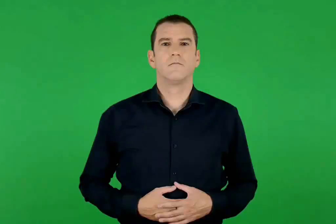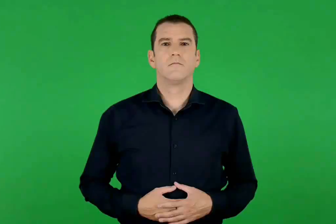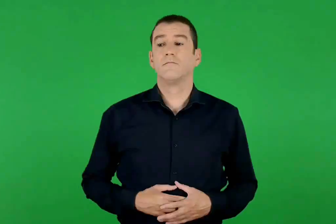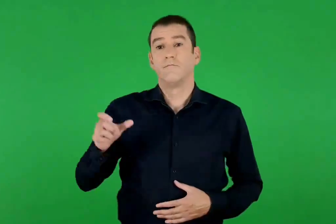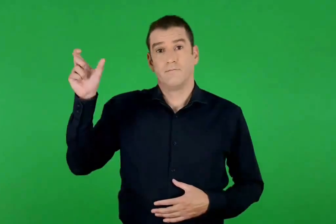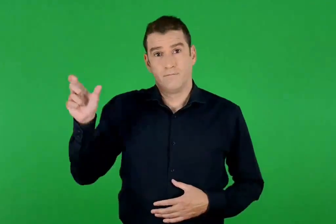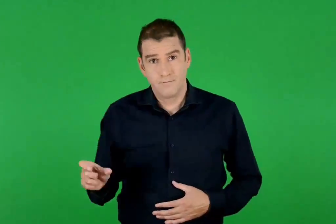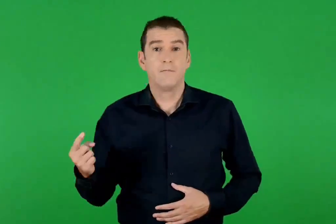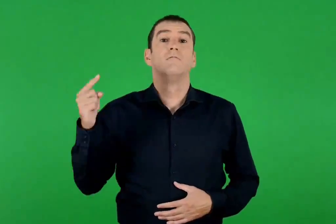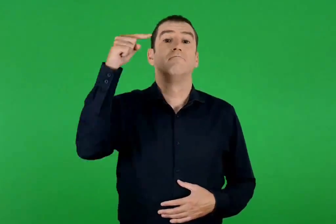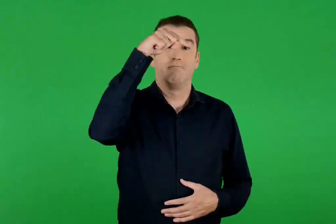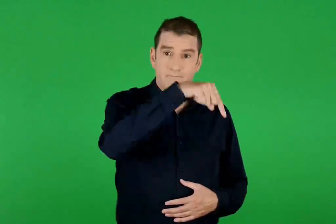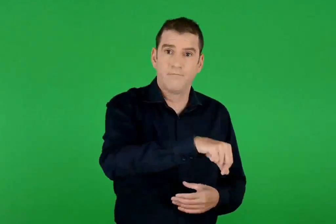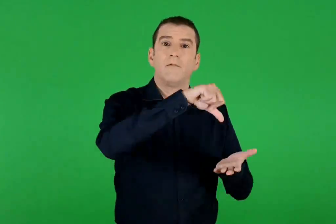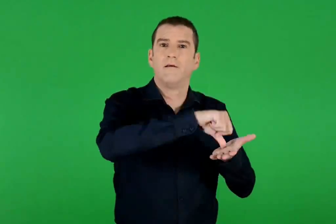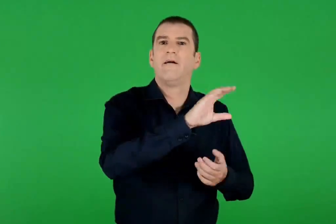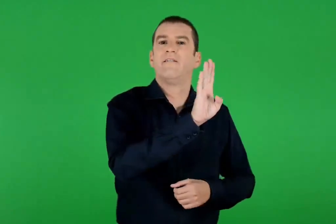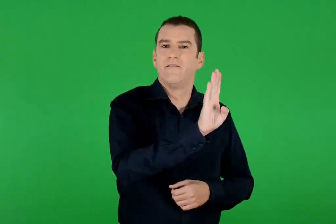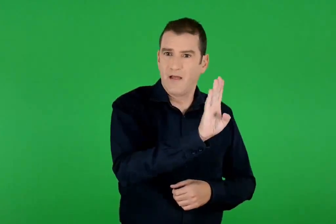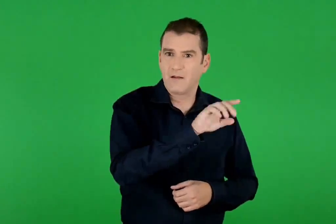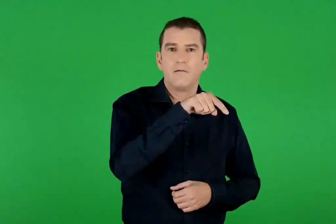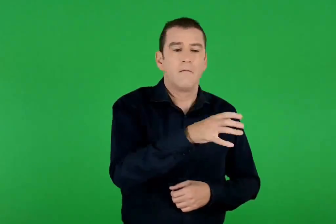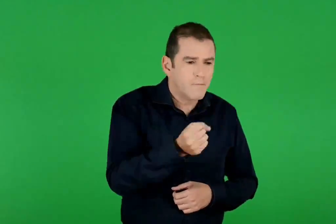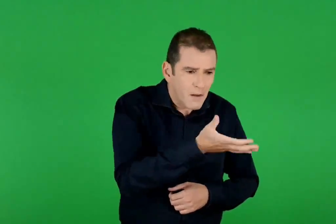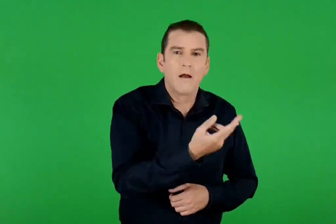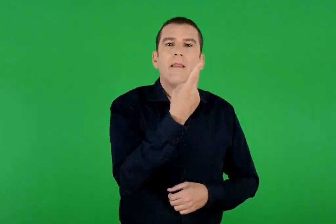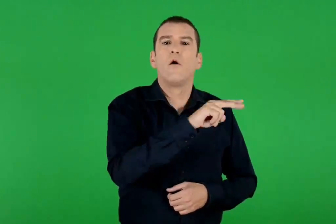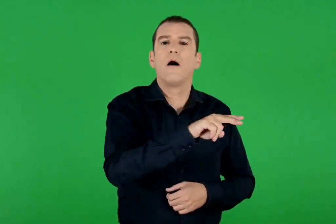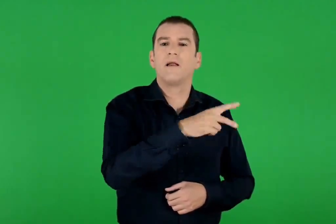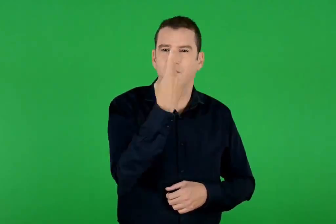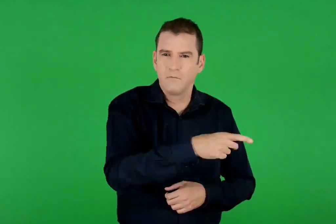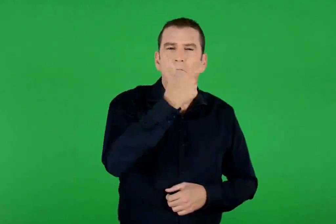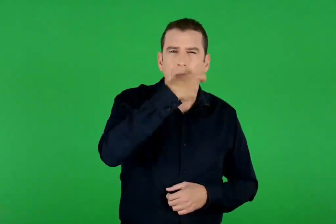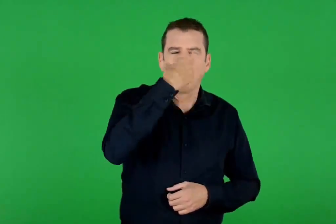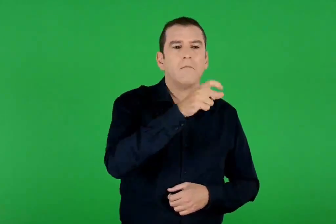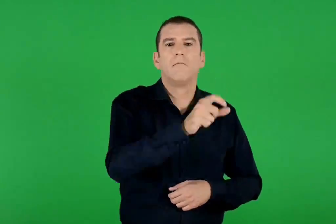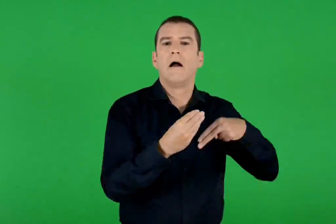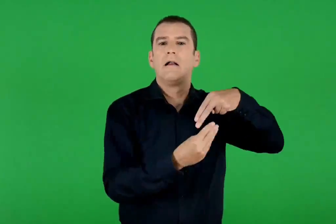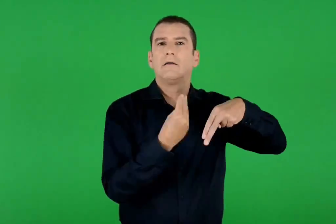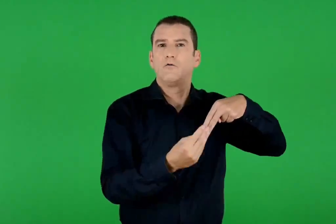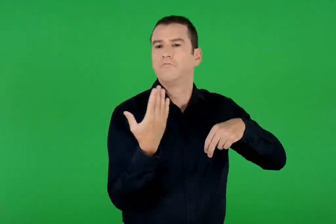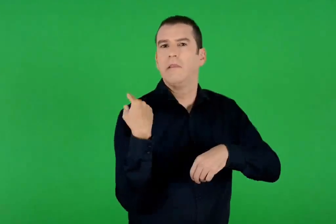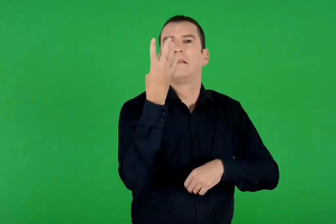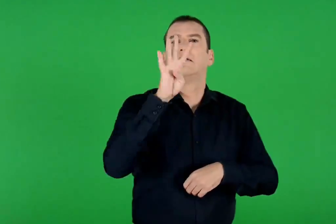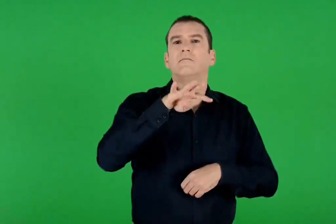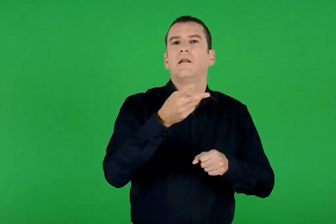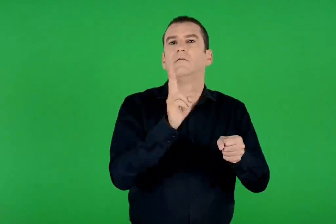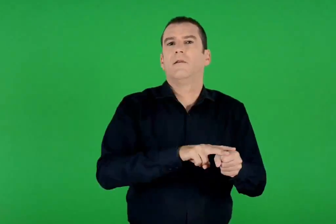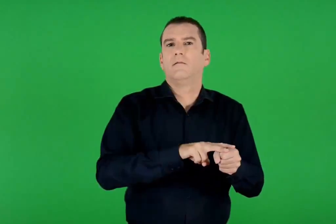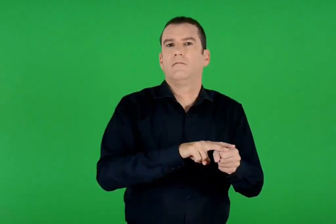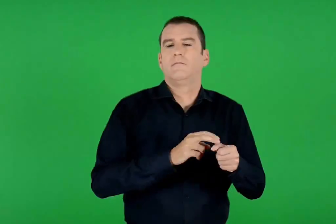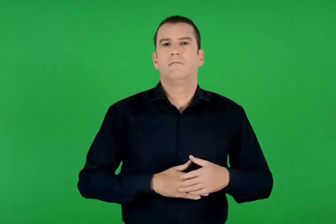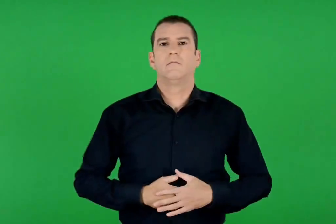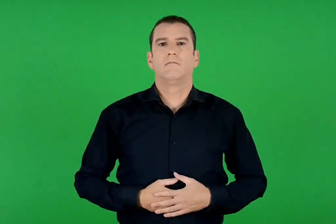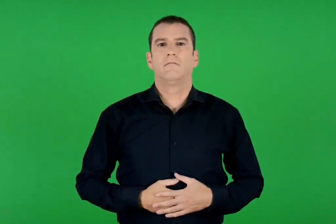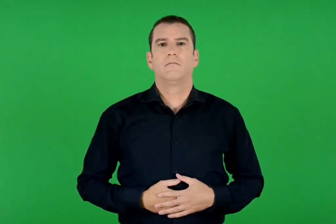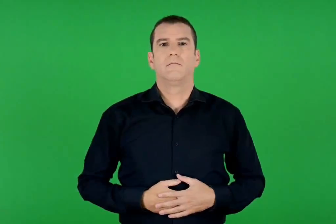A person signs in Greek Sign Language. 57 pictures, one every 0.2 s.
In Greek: όταν έφτασε στη βηθανία βρήκε τις δυο αδερφές να θρηνούν τον λάζαρο που είχε πεθάνει πριν τέσσερις μέρες
